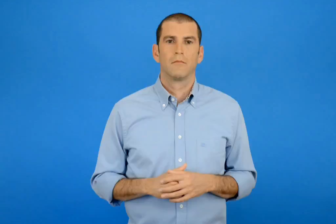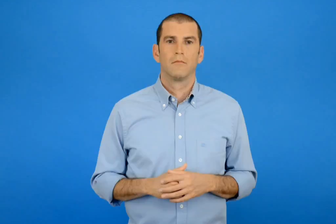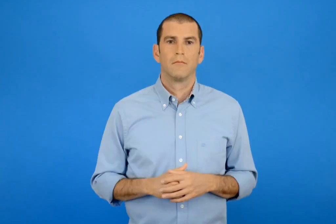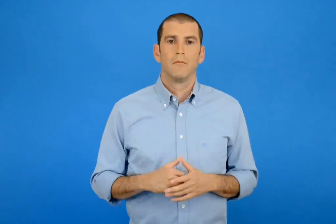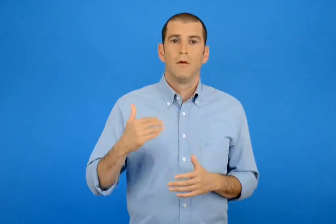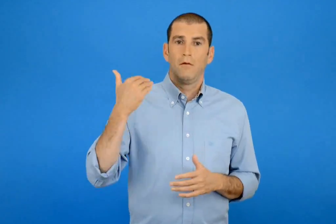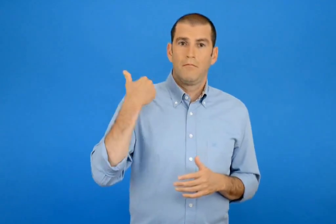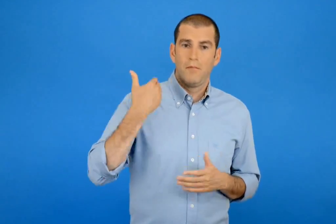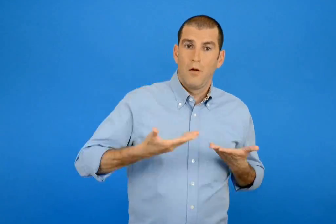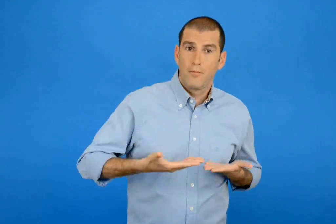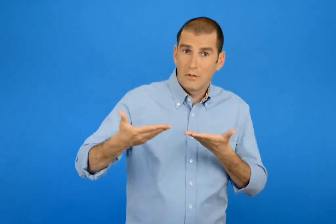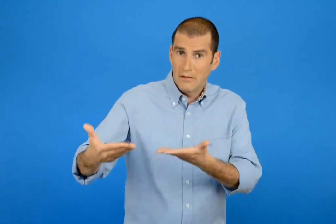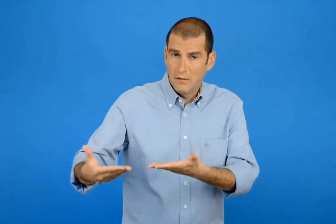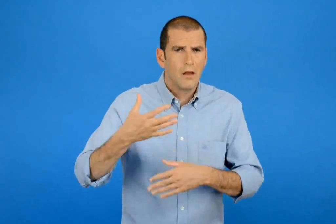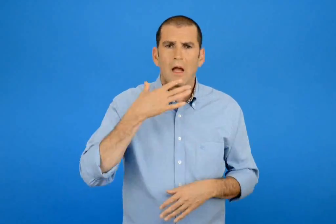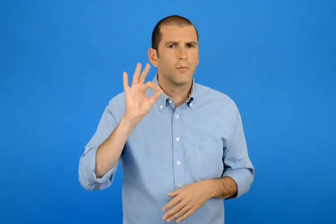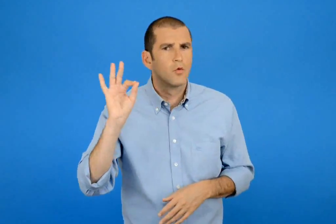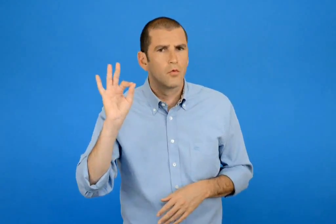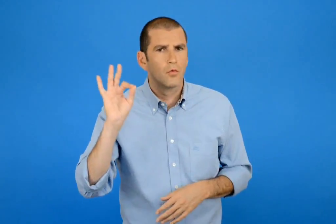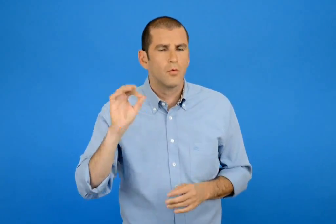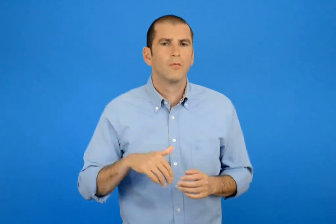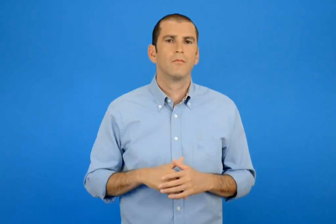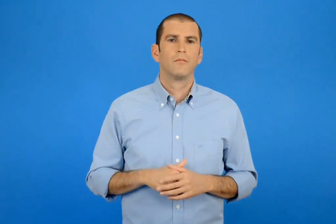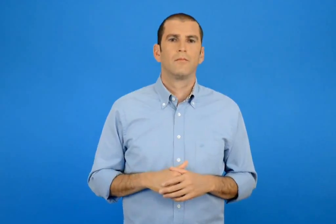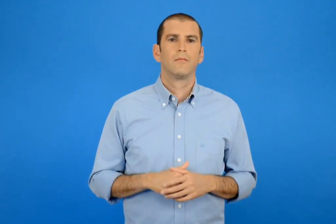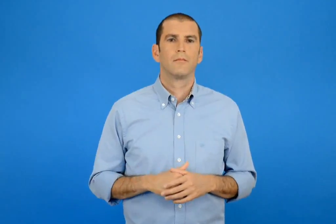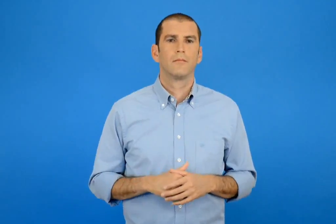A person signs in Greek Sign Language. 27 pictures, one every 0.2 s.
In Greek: για ποιο λόγο μας προσκαλεί ;
